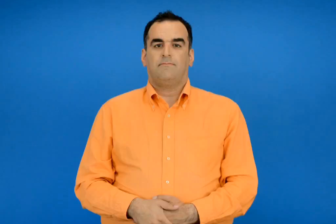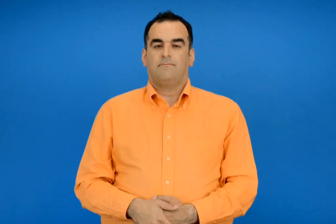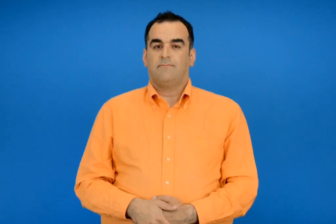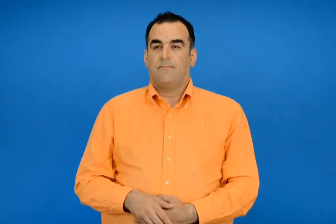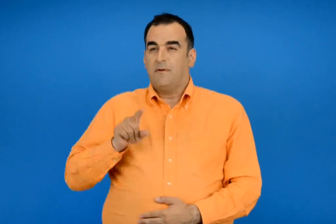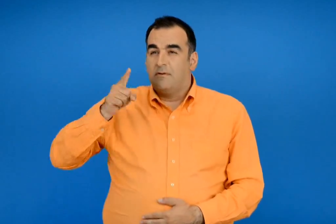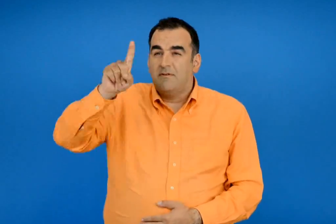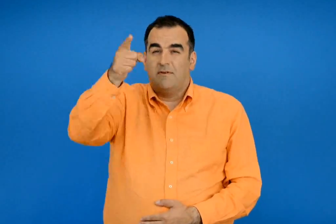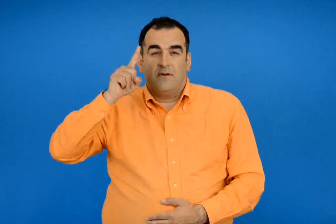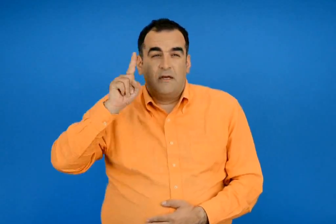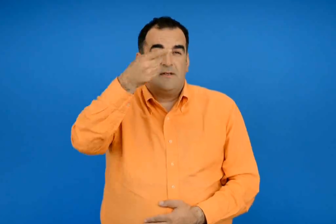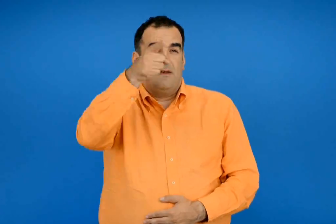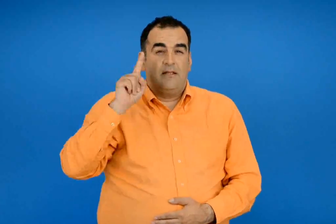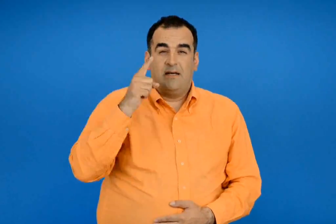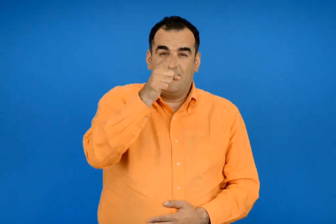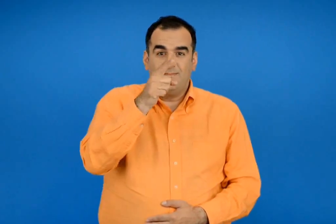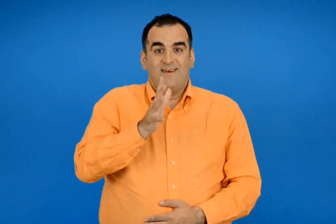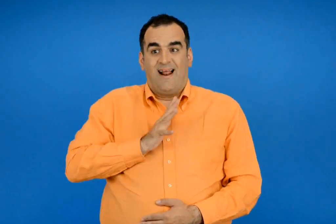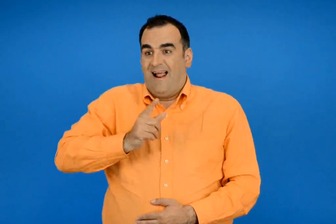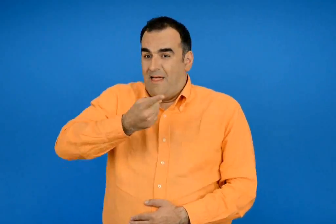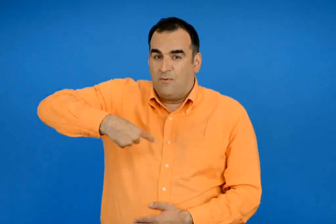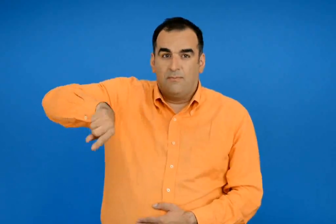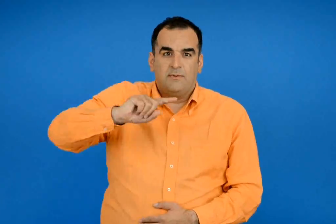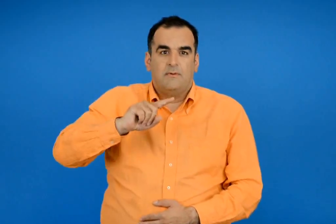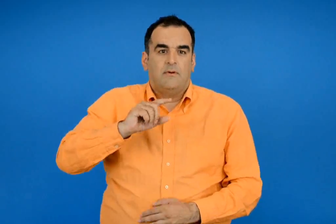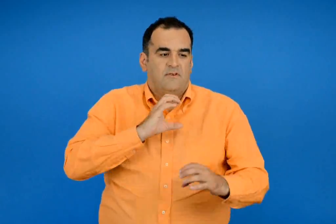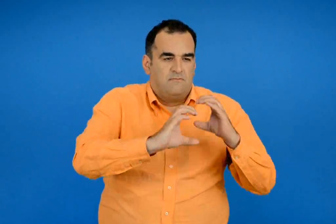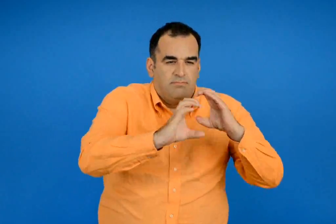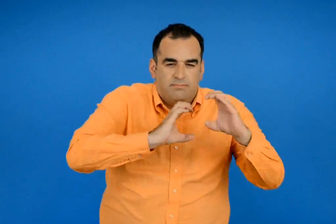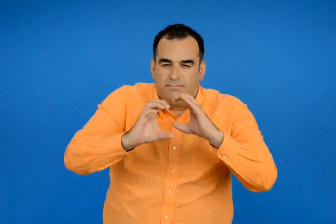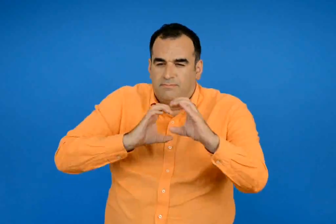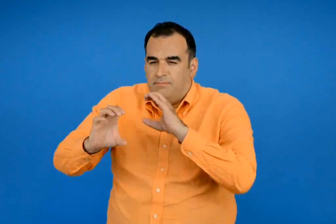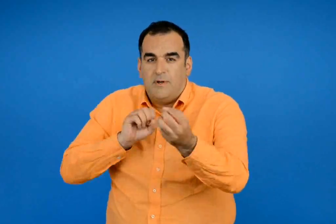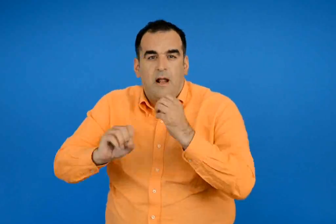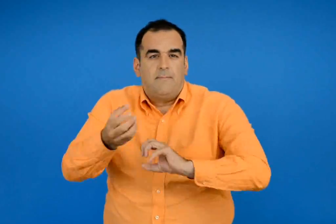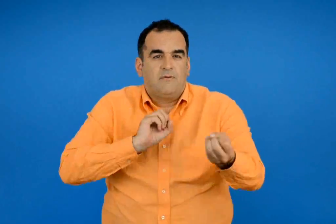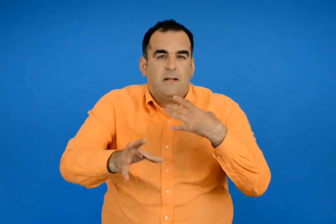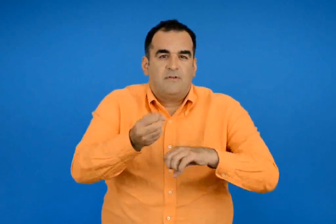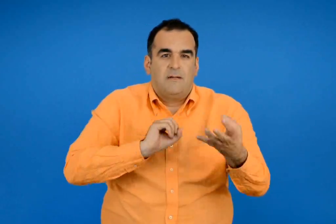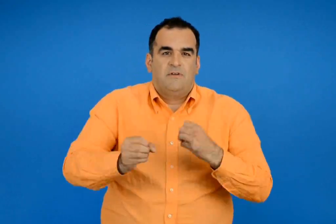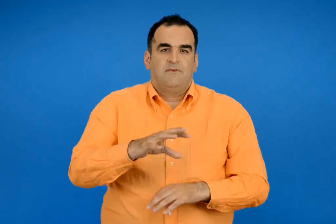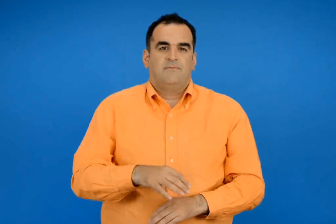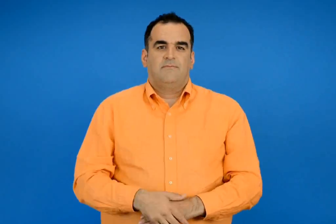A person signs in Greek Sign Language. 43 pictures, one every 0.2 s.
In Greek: οι άνθρωποι επικοινωνούν και ενημερώνονται και μέσα από τα ταξίδια τους
